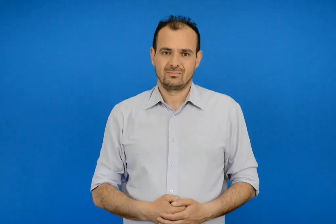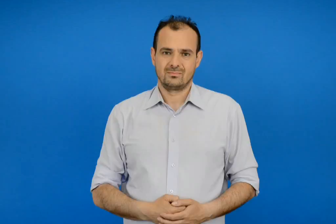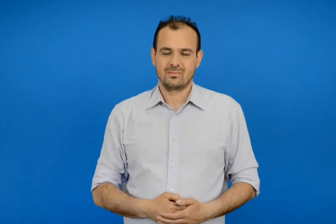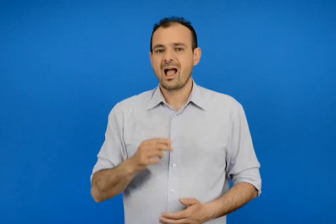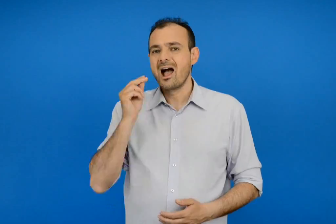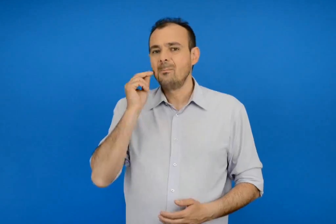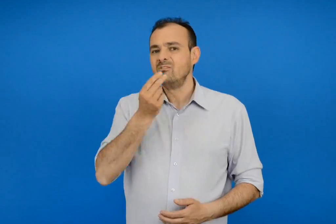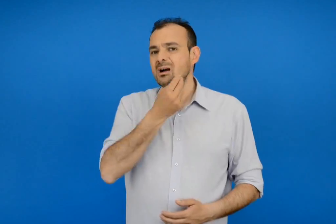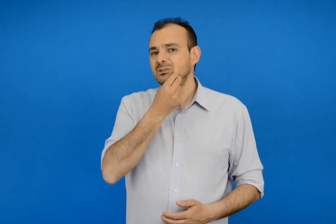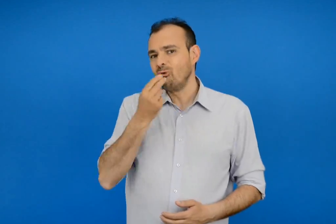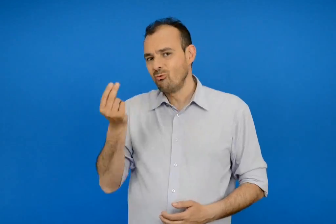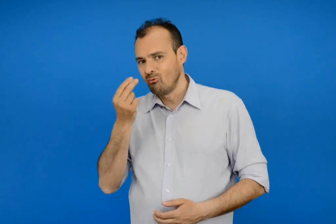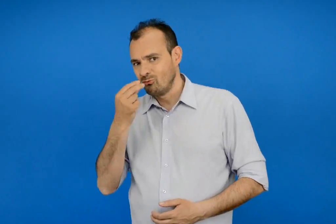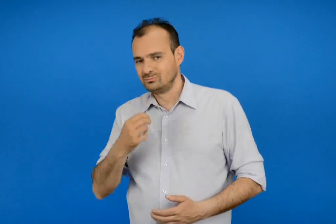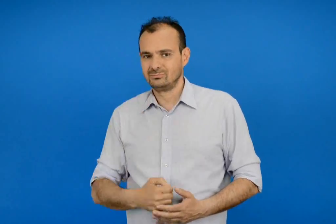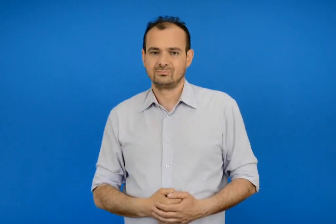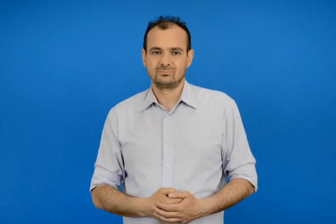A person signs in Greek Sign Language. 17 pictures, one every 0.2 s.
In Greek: απογευματινό
